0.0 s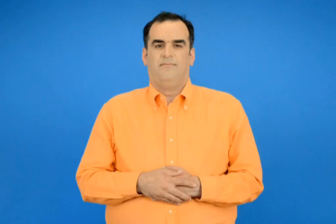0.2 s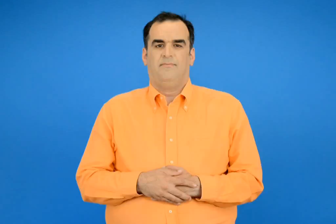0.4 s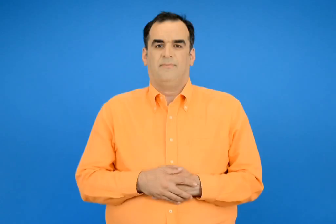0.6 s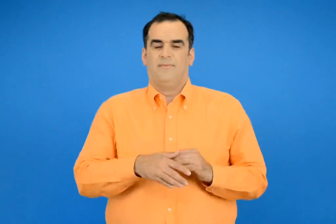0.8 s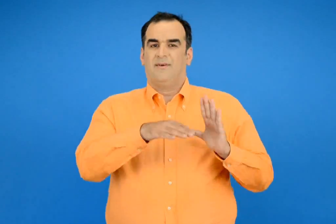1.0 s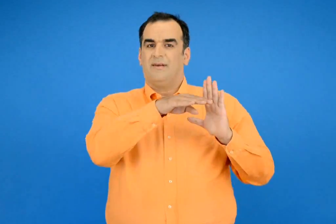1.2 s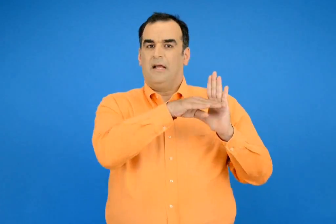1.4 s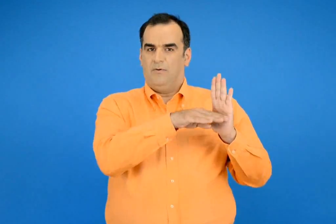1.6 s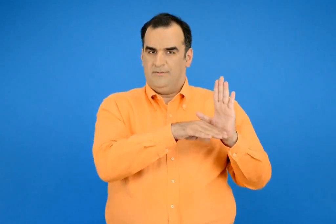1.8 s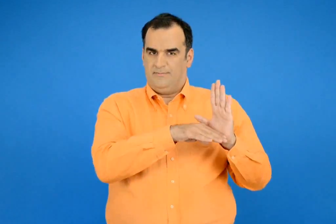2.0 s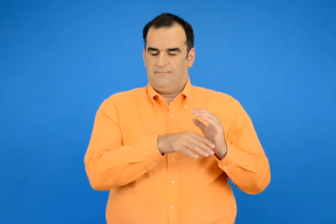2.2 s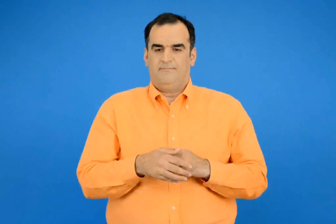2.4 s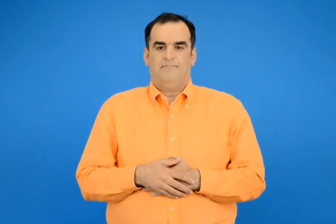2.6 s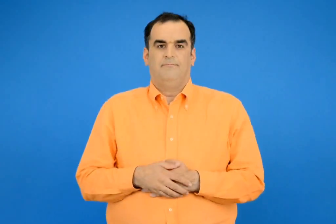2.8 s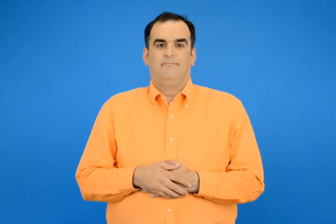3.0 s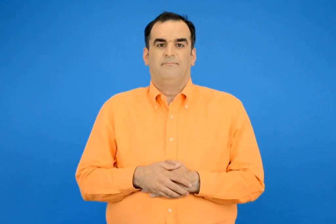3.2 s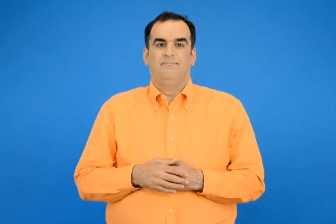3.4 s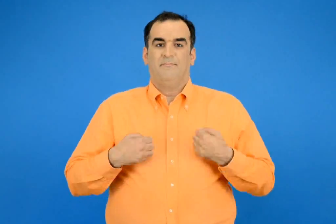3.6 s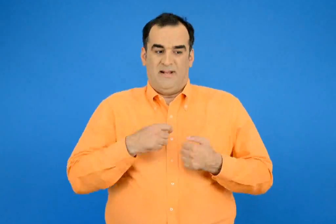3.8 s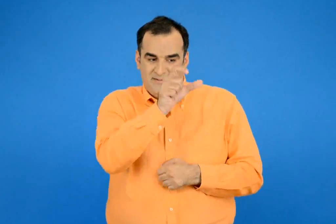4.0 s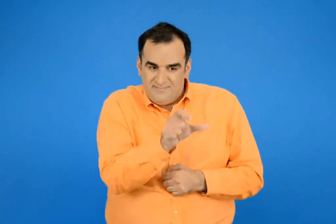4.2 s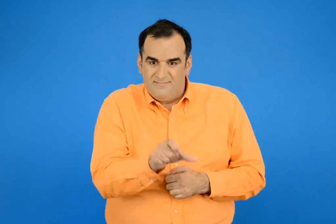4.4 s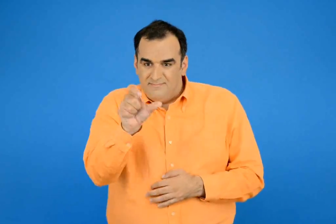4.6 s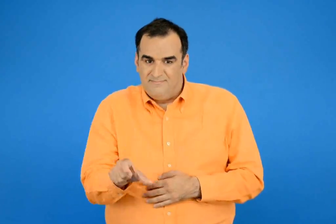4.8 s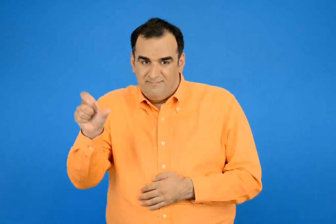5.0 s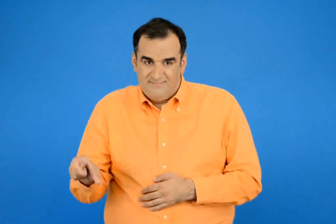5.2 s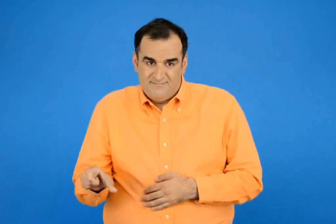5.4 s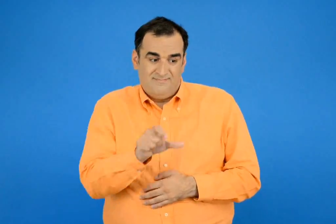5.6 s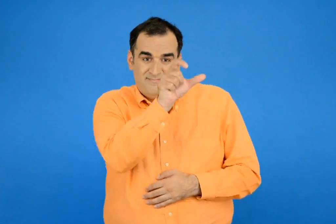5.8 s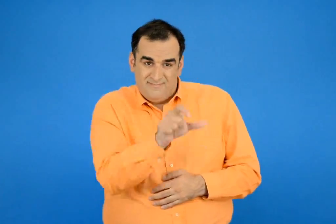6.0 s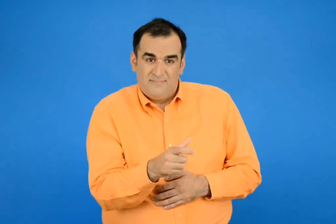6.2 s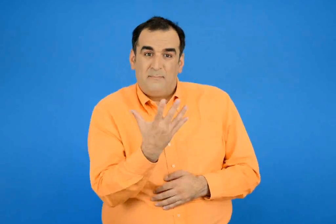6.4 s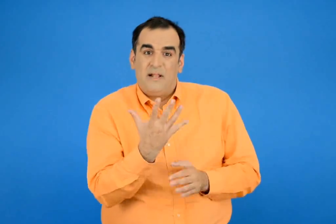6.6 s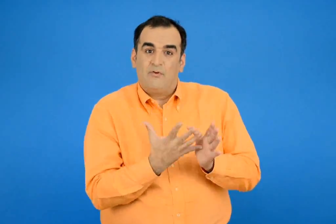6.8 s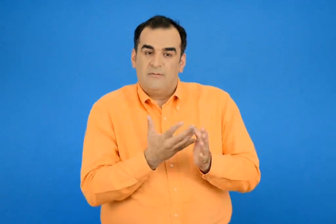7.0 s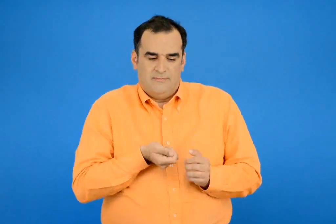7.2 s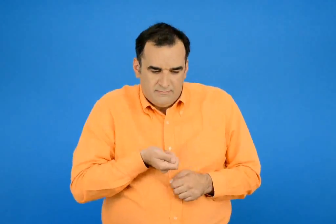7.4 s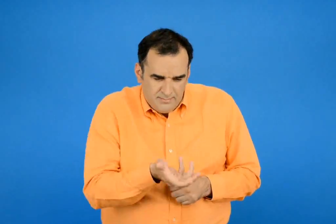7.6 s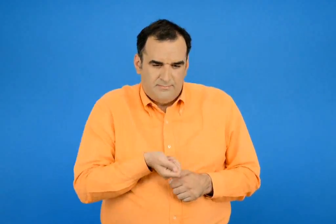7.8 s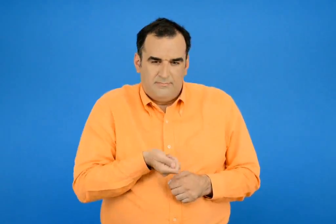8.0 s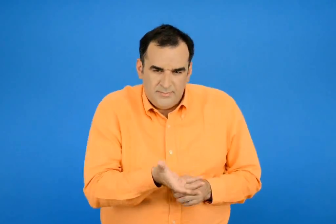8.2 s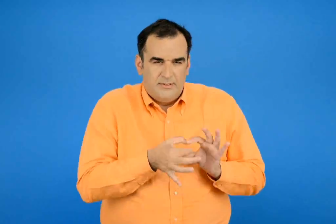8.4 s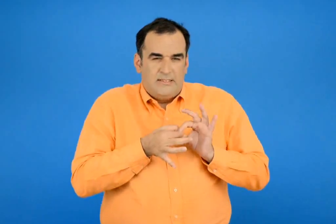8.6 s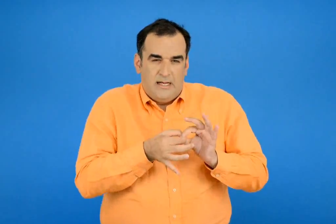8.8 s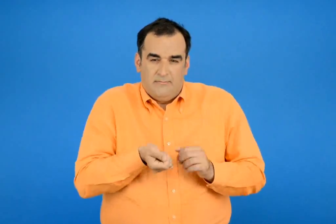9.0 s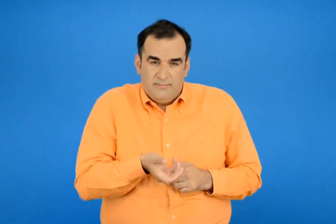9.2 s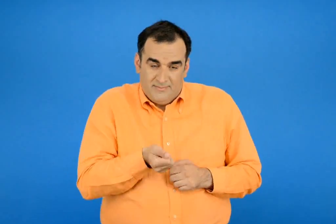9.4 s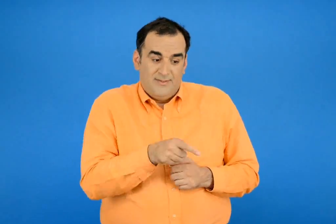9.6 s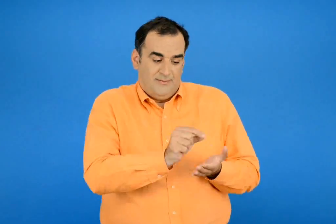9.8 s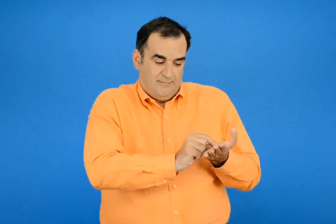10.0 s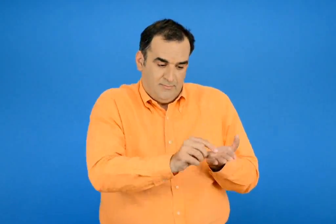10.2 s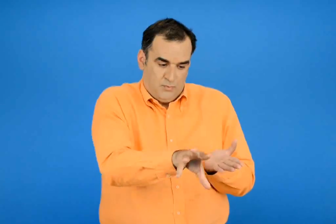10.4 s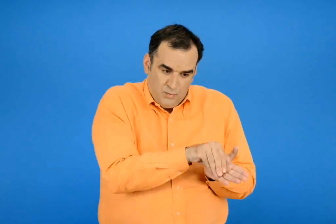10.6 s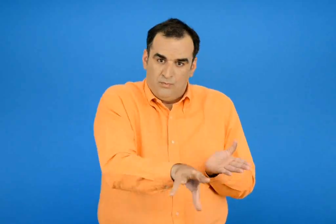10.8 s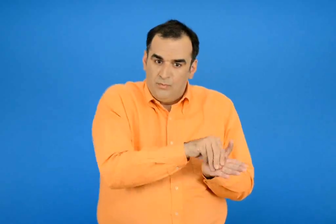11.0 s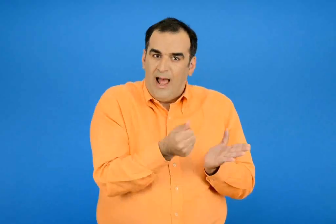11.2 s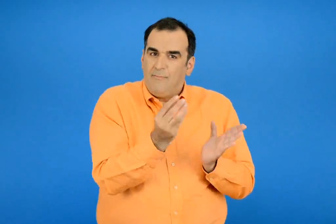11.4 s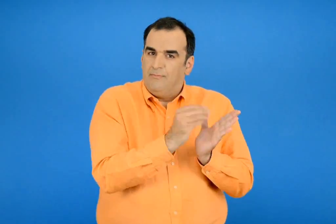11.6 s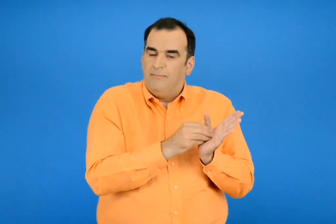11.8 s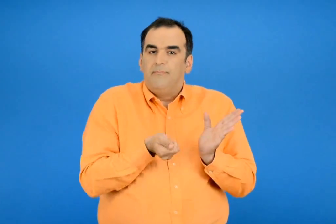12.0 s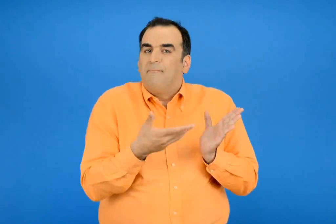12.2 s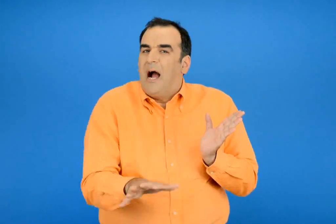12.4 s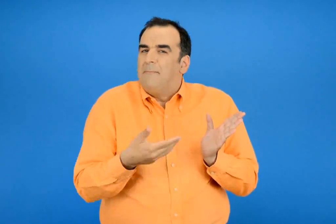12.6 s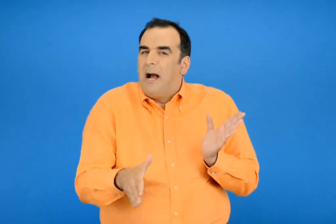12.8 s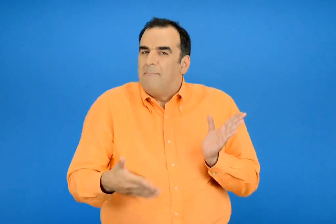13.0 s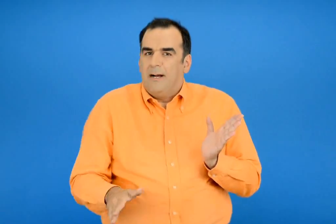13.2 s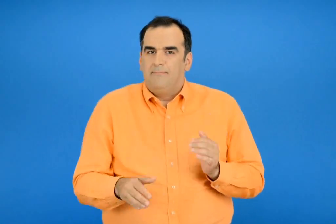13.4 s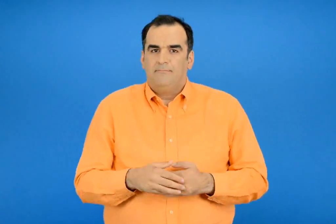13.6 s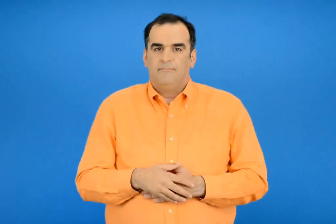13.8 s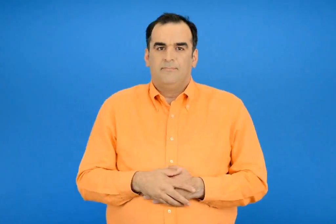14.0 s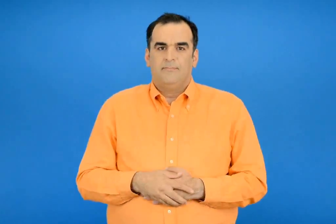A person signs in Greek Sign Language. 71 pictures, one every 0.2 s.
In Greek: κανόνες κάθε παίχτης ρίχνει 5 διαδοχικές ζαριές καταγραφεί κάθε φορά τον αριθμό που φέρνει με το ζάρι
